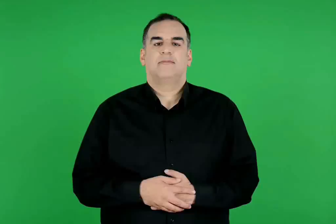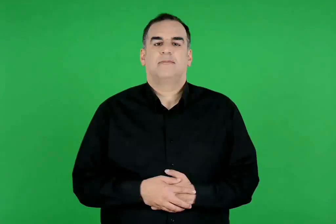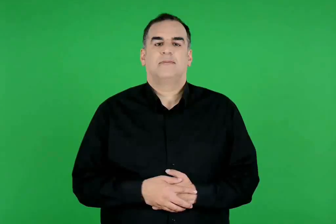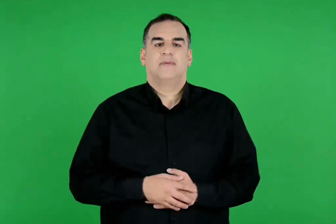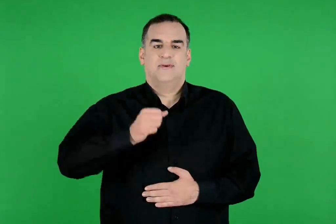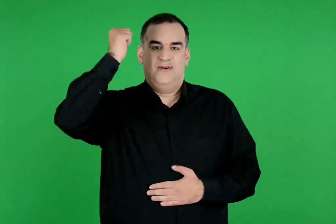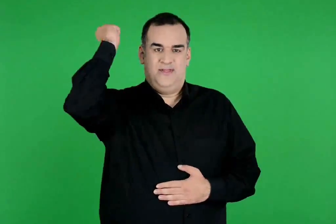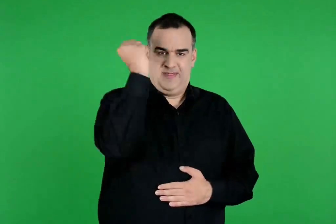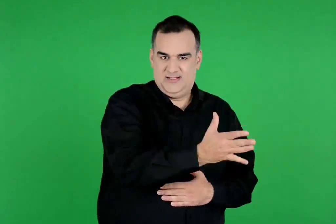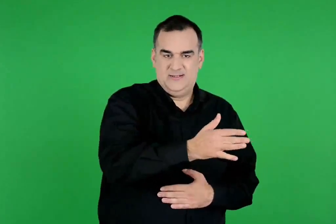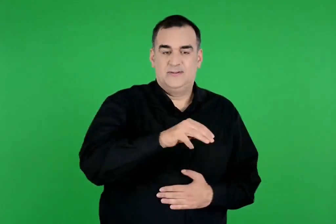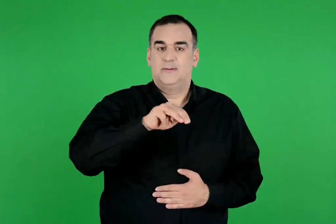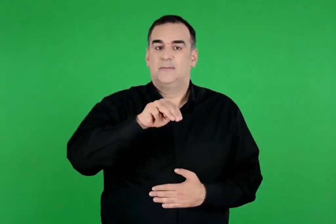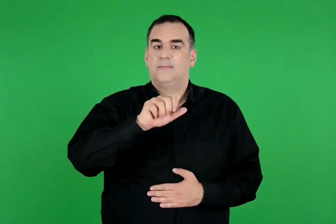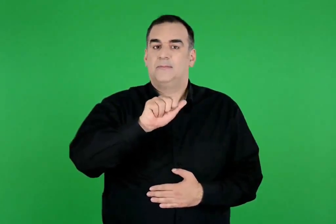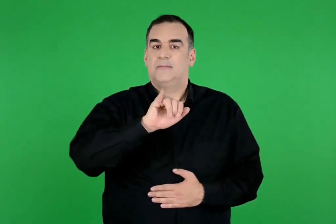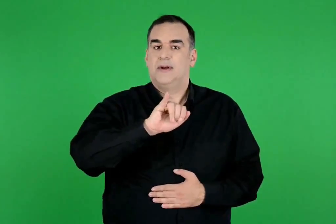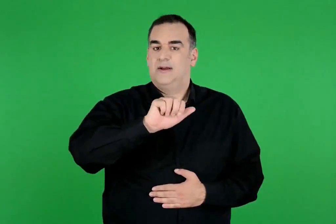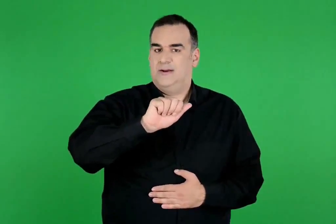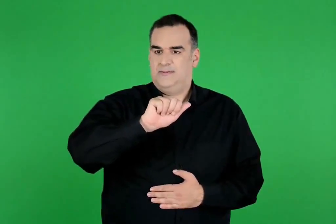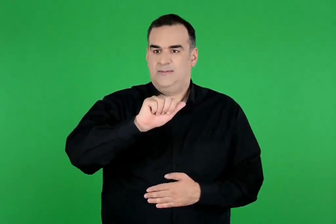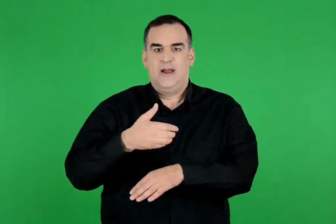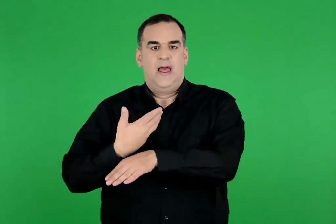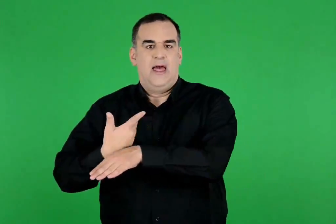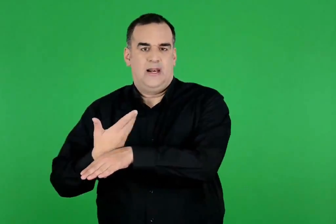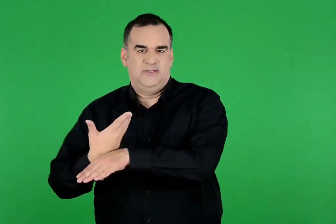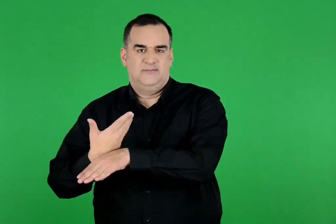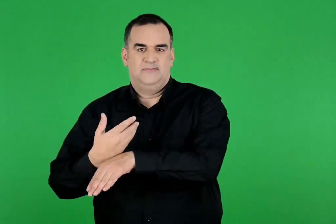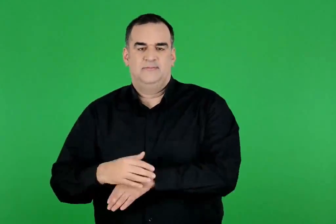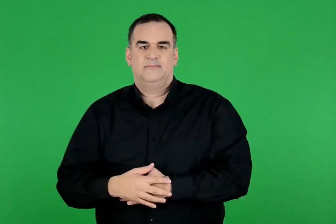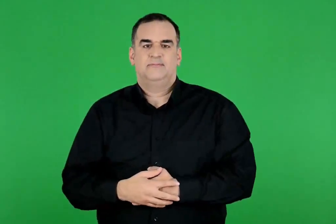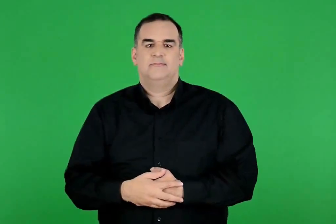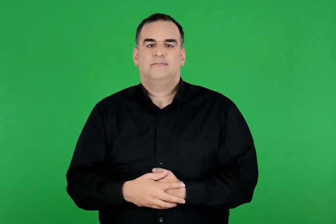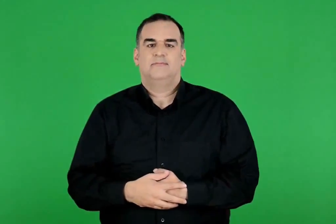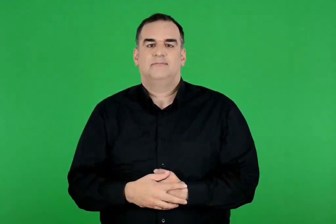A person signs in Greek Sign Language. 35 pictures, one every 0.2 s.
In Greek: δίας και μαία ερμής
